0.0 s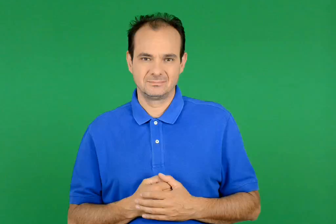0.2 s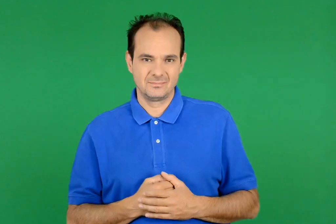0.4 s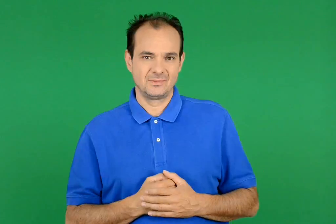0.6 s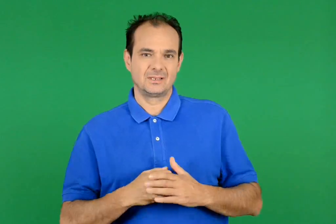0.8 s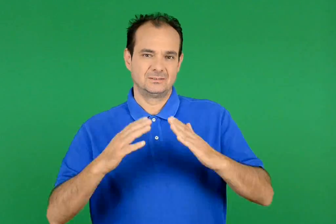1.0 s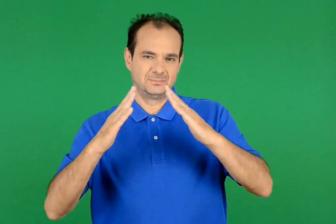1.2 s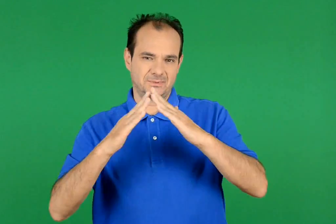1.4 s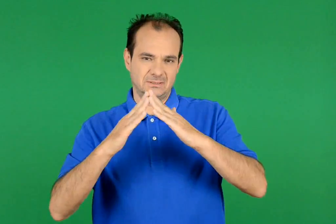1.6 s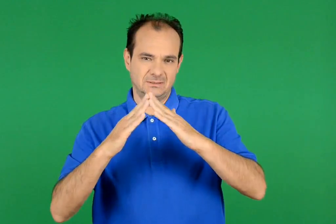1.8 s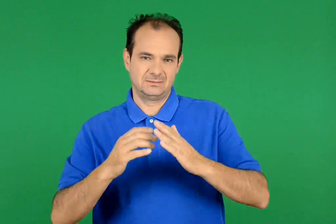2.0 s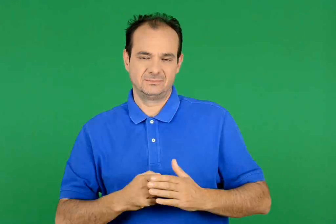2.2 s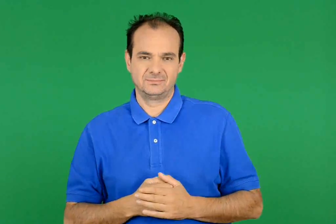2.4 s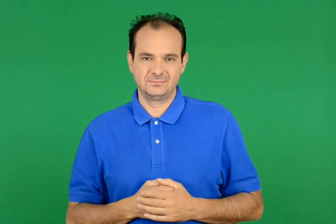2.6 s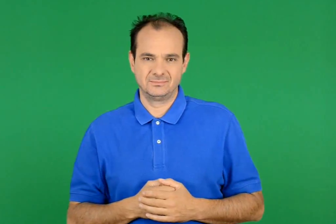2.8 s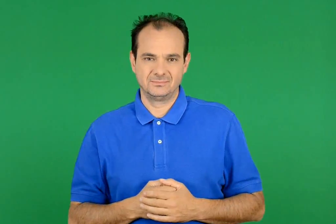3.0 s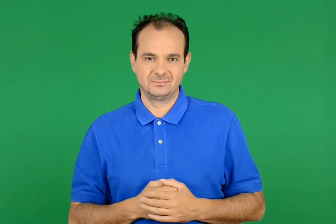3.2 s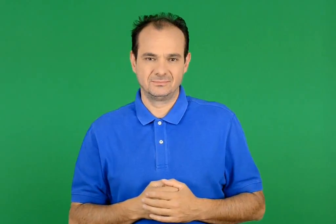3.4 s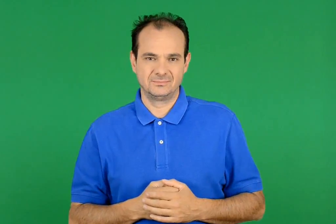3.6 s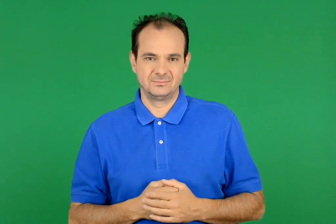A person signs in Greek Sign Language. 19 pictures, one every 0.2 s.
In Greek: σπίτι
